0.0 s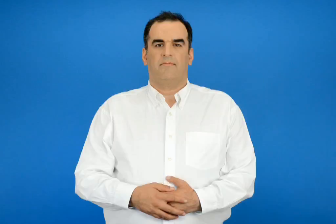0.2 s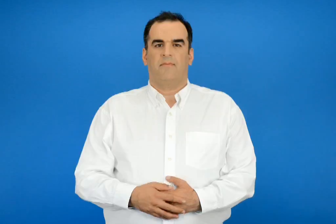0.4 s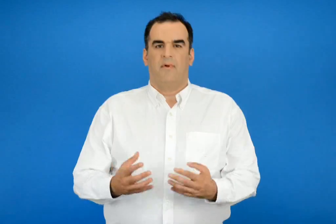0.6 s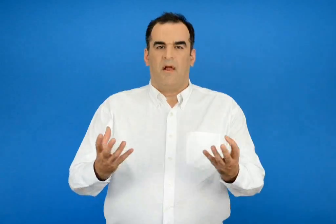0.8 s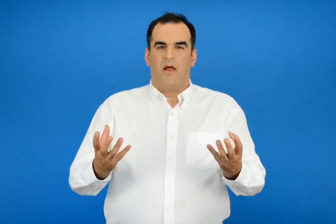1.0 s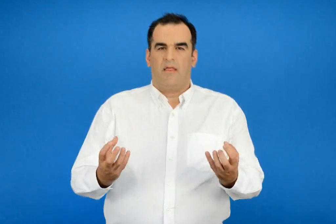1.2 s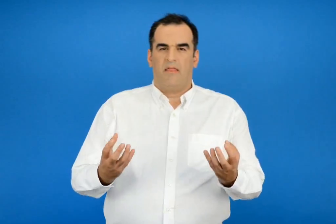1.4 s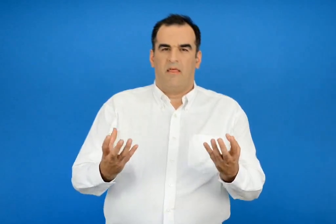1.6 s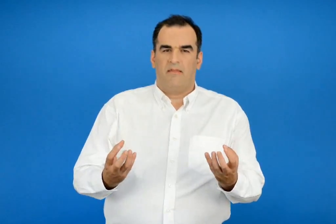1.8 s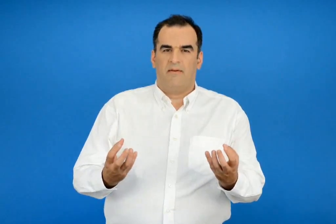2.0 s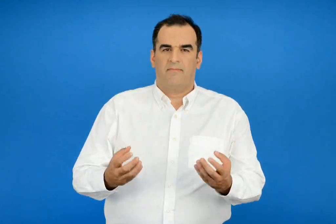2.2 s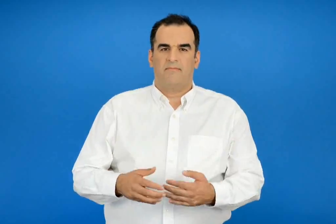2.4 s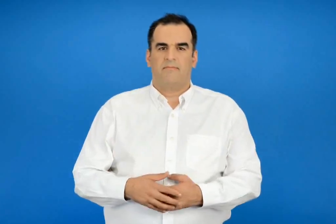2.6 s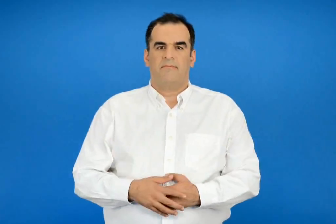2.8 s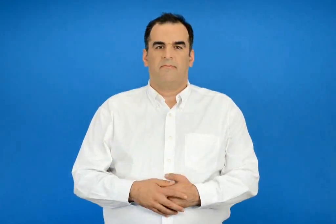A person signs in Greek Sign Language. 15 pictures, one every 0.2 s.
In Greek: μπαγιάτικο
